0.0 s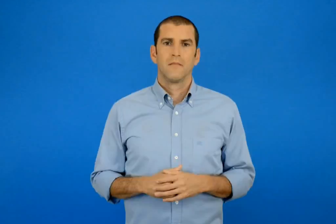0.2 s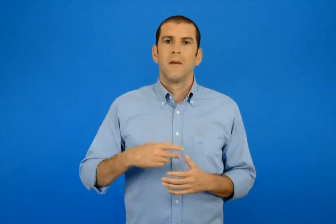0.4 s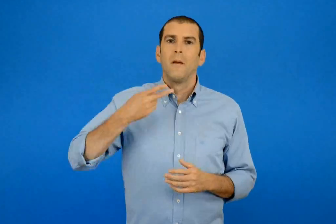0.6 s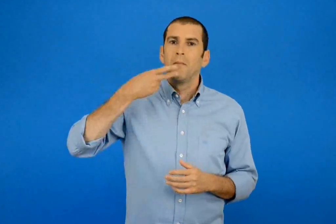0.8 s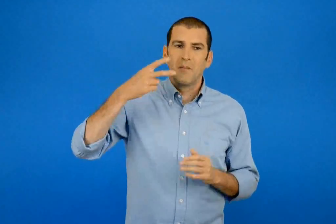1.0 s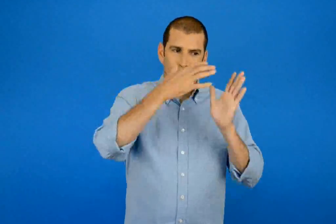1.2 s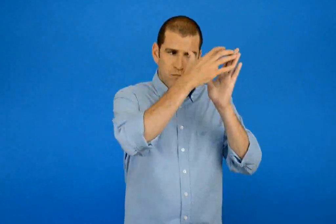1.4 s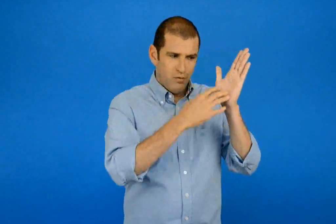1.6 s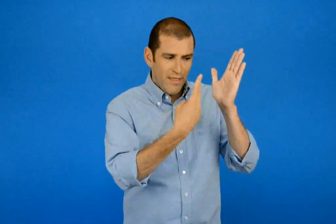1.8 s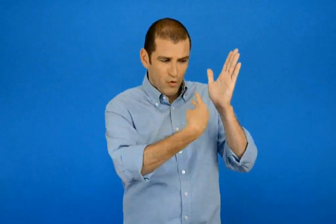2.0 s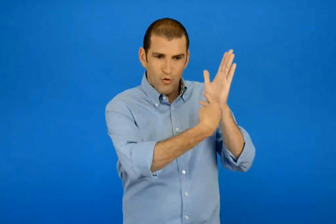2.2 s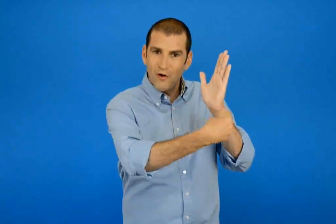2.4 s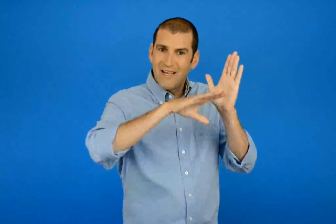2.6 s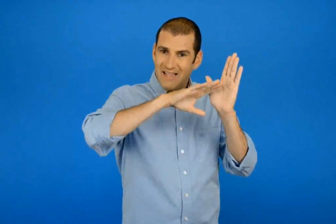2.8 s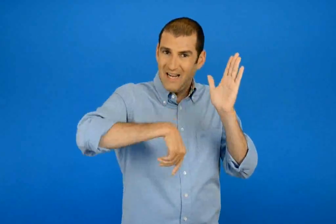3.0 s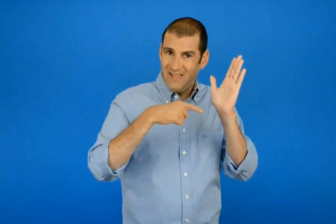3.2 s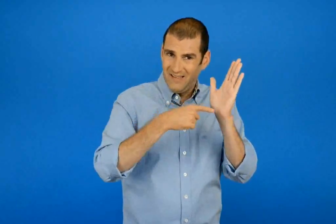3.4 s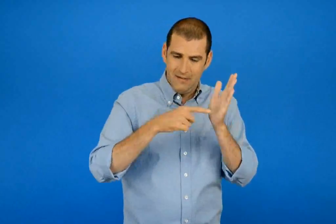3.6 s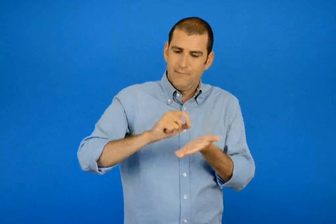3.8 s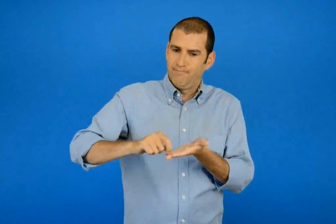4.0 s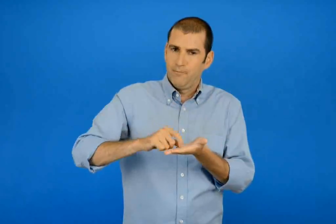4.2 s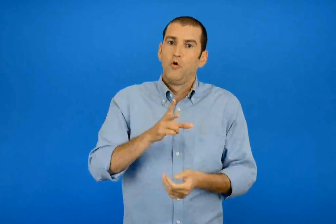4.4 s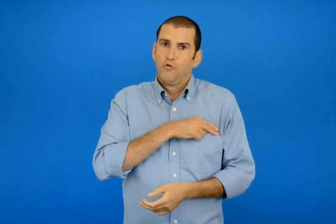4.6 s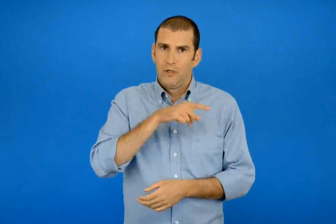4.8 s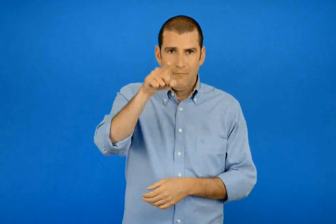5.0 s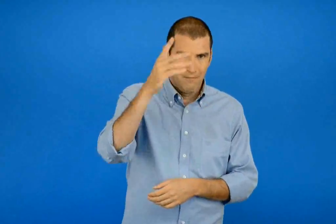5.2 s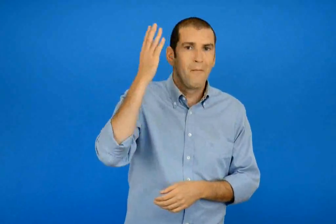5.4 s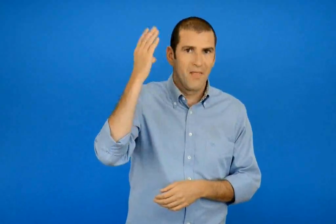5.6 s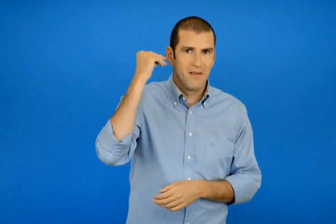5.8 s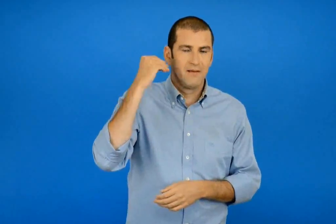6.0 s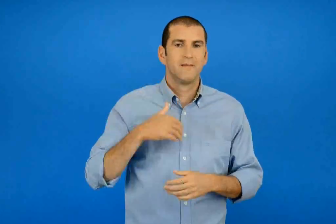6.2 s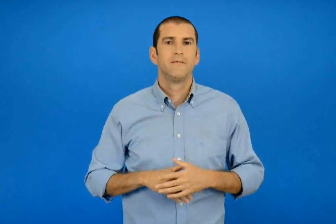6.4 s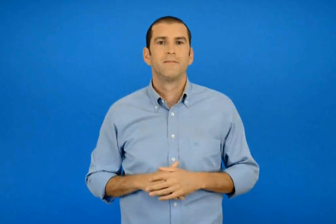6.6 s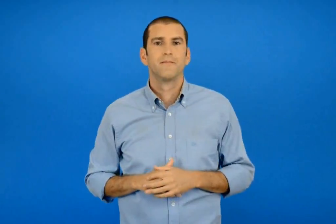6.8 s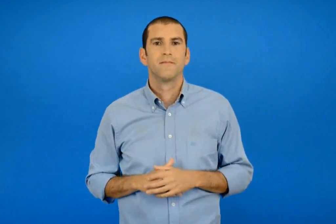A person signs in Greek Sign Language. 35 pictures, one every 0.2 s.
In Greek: μαθέ να γράφεις σωστά τους δύο τελευταίους στίχους
